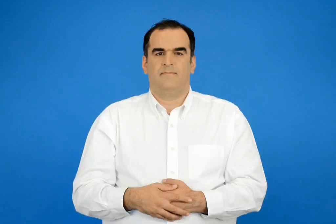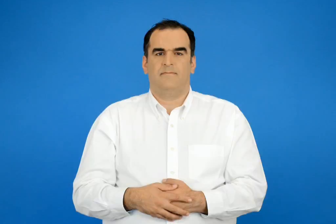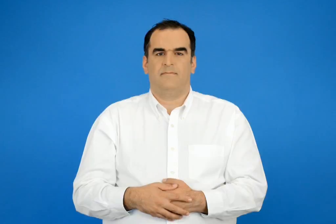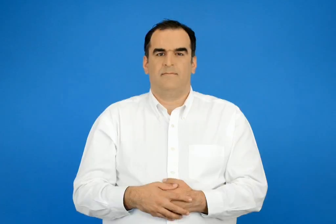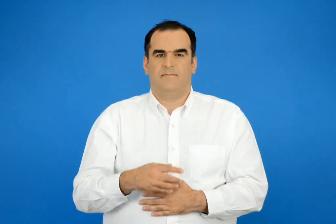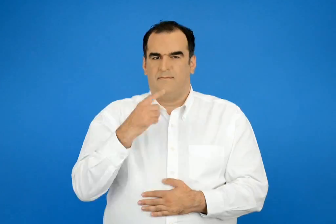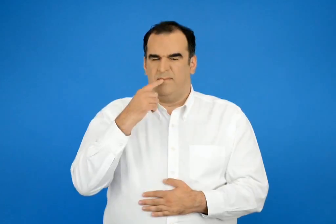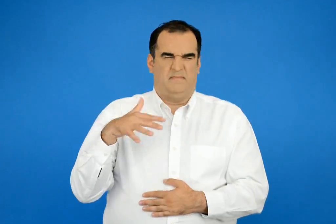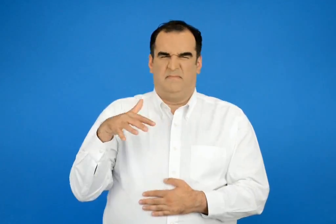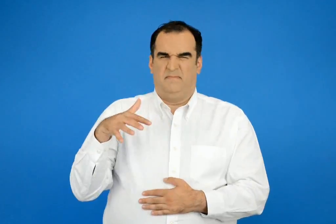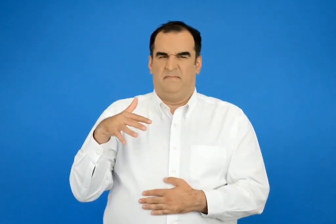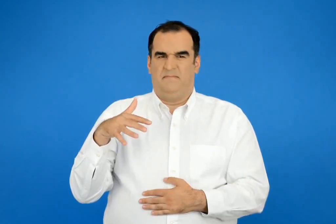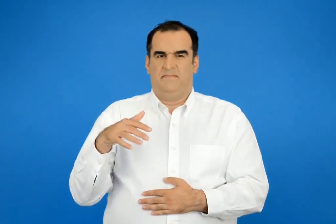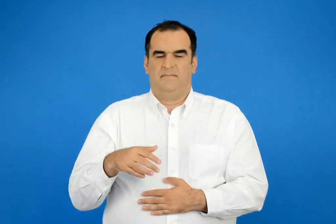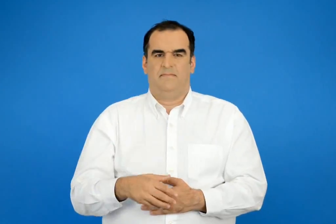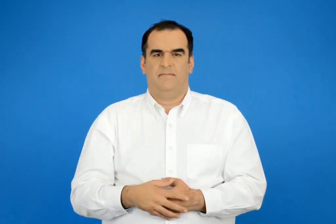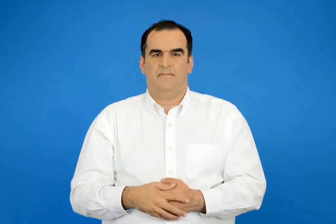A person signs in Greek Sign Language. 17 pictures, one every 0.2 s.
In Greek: ξινός
